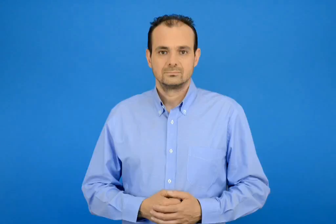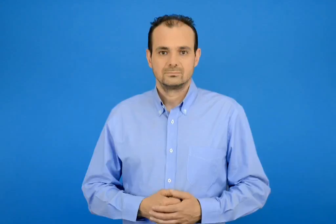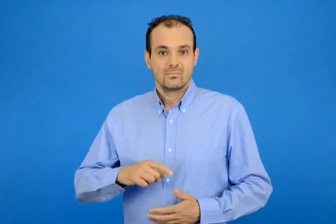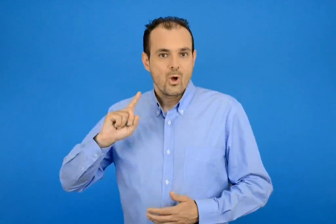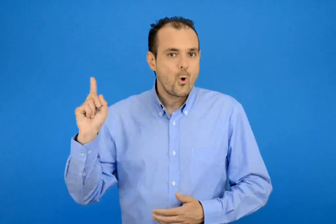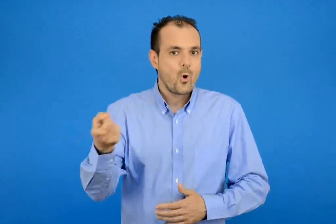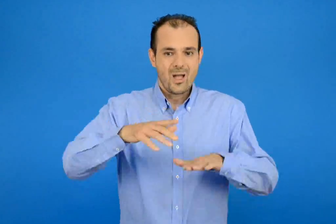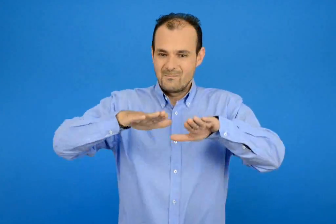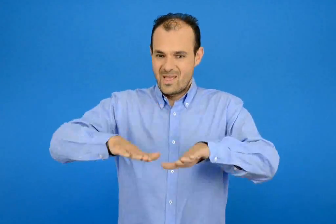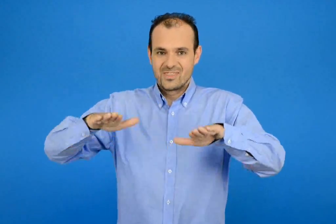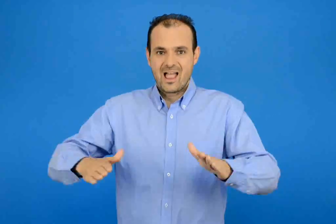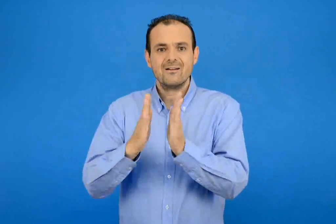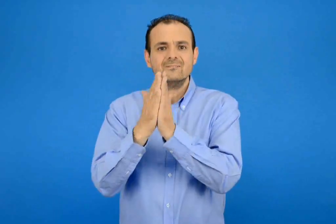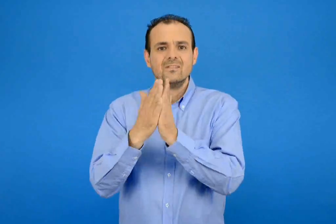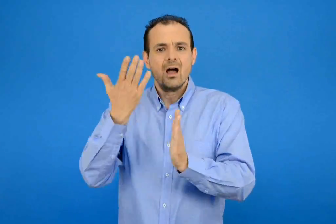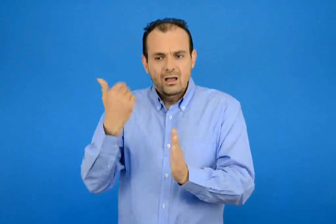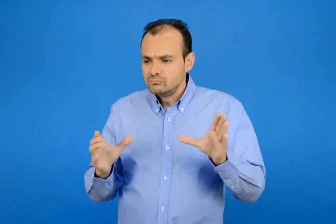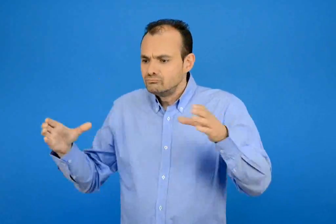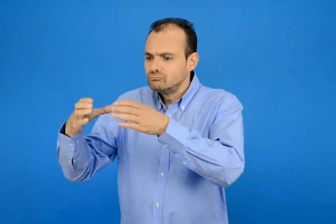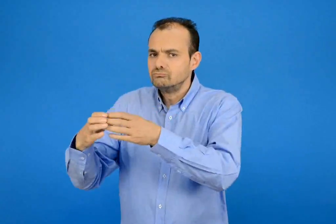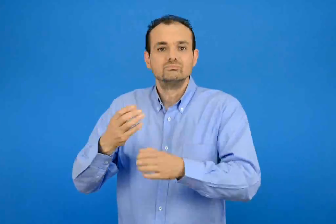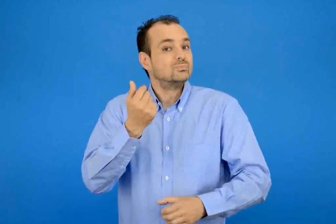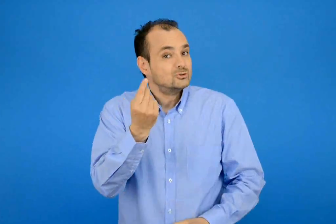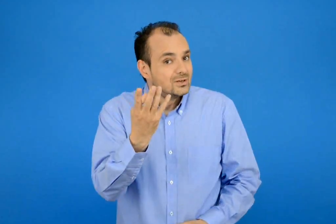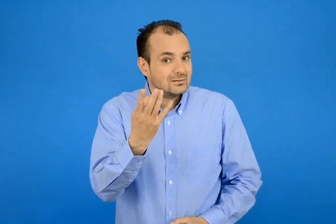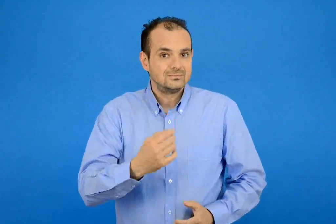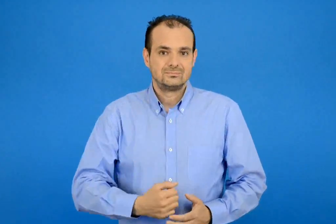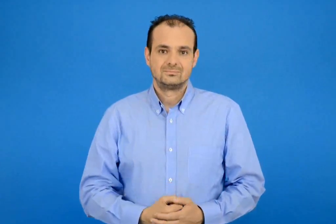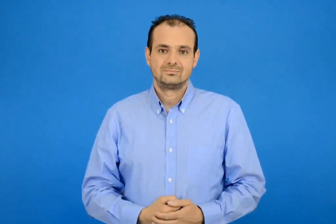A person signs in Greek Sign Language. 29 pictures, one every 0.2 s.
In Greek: πόσα βιβλία έχουν μαζί όλα τα παιδιά ;
